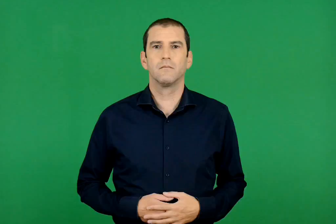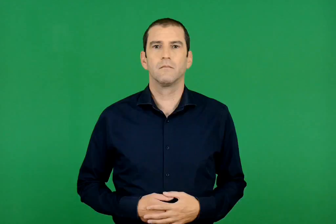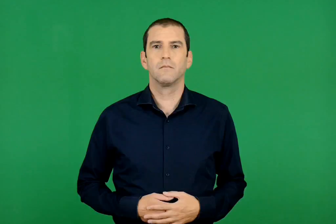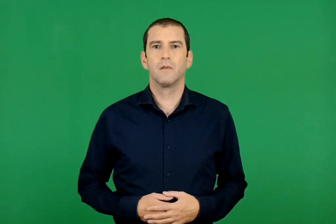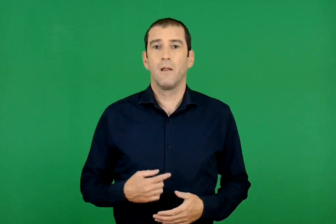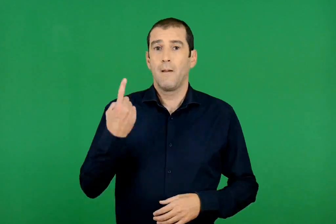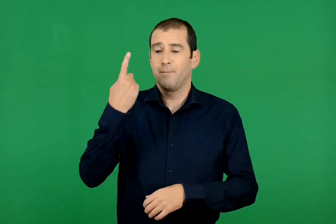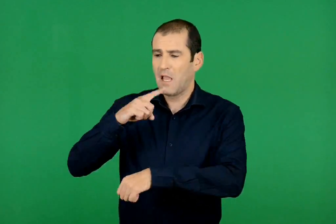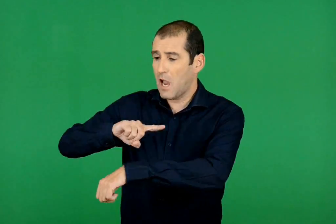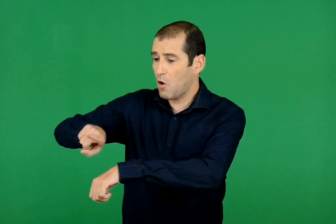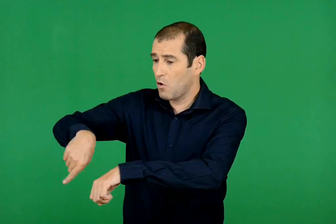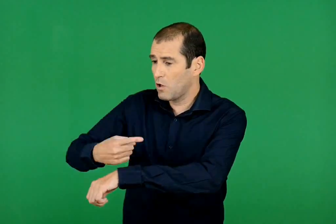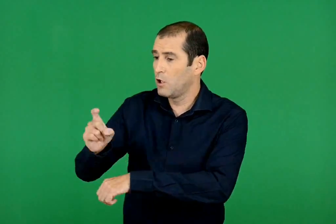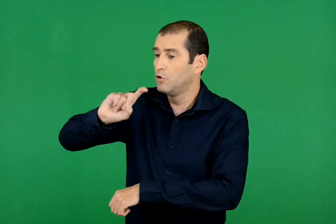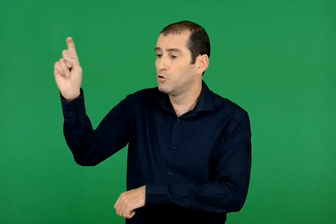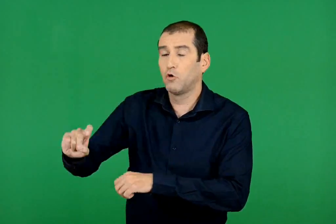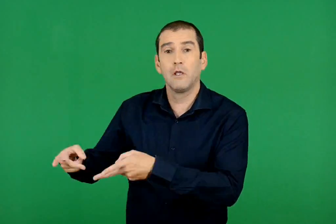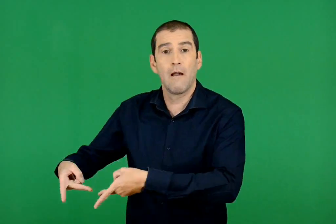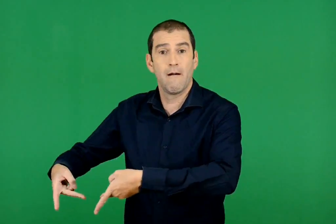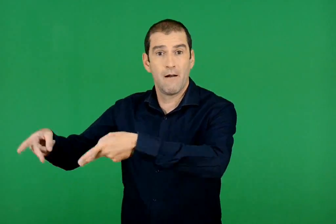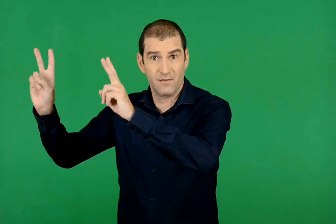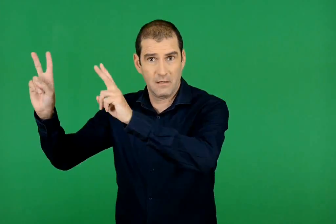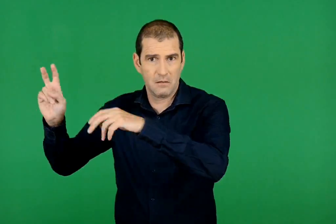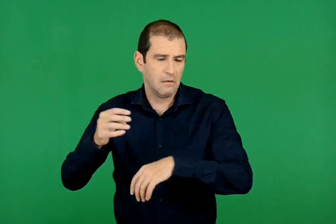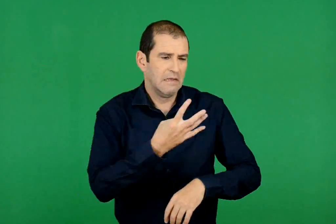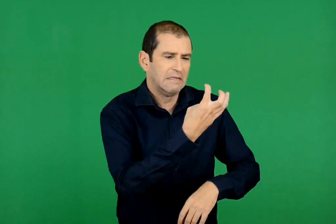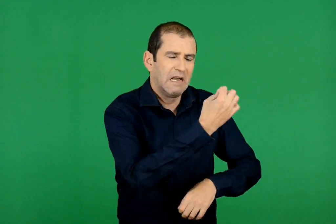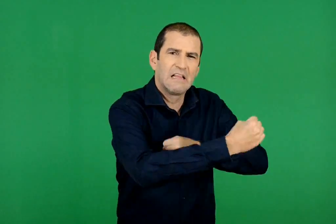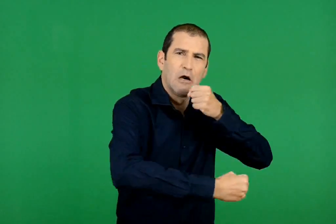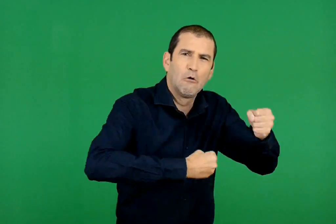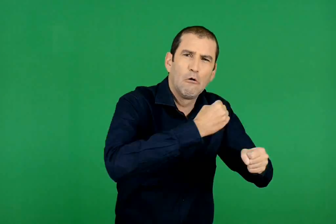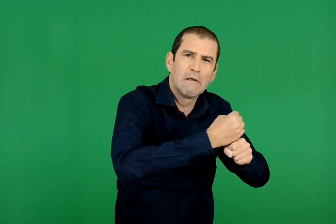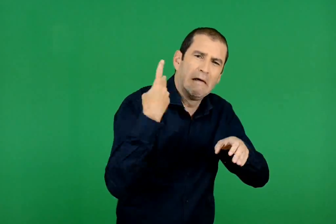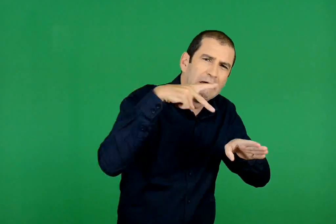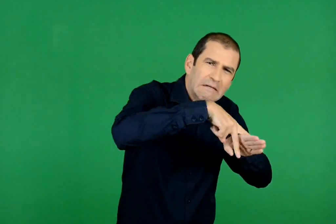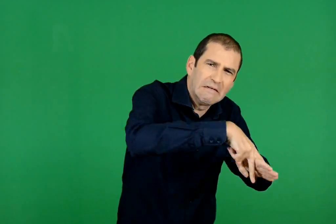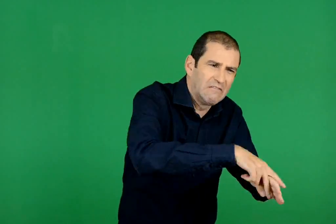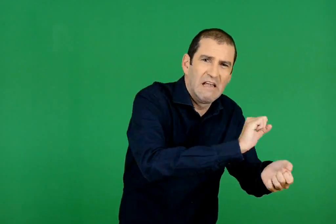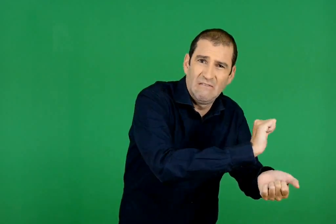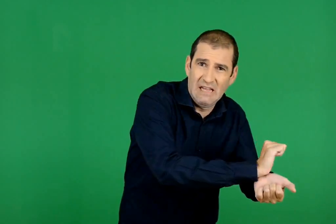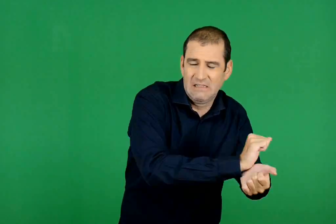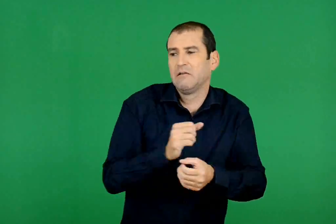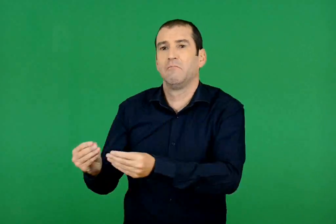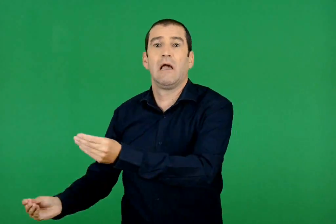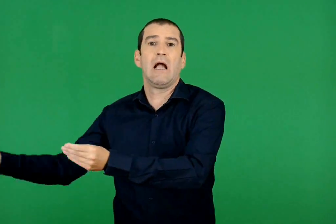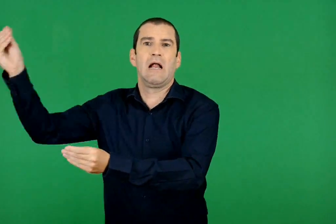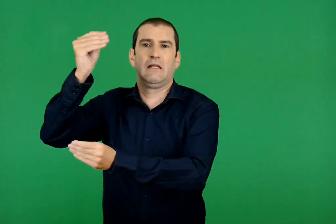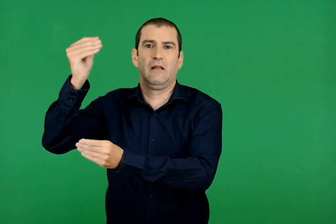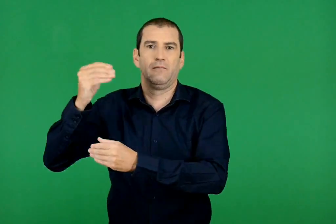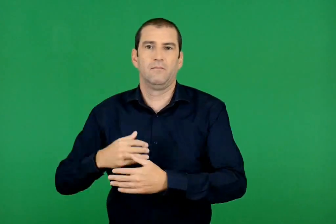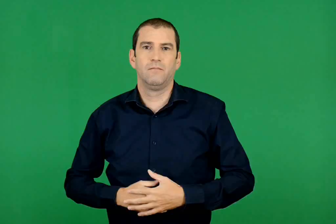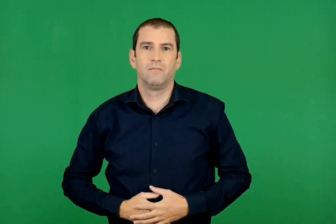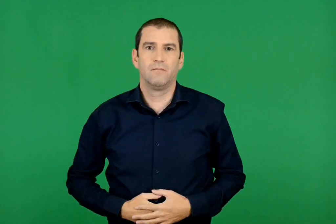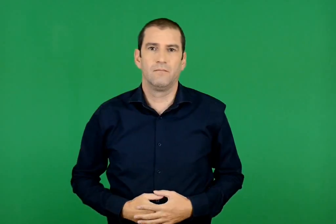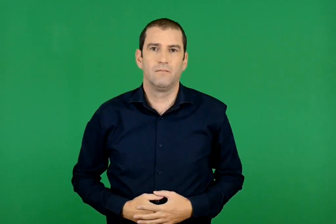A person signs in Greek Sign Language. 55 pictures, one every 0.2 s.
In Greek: κάλλιο είναι μίας ώρας ελεύθερη ζωή , παρά σαράντα χρόνοι σκλαβιά και φυλακή
